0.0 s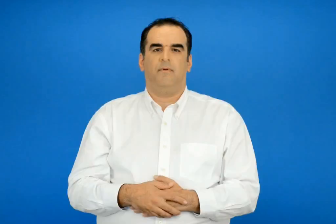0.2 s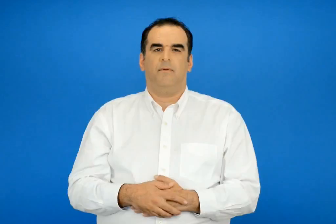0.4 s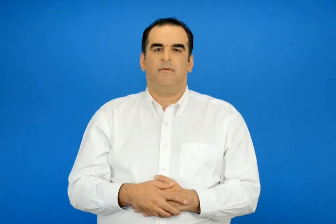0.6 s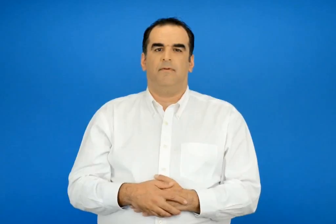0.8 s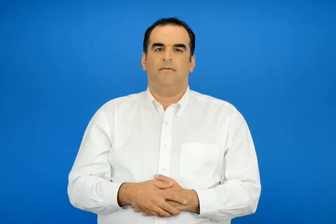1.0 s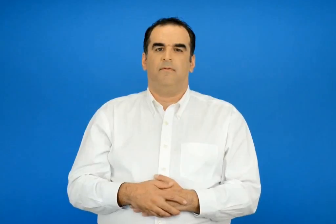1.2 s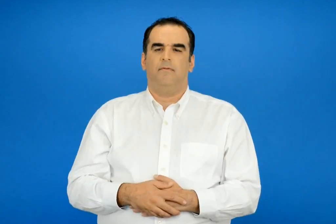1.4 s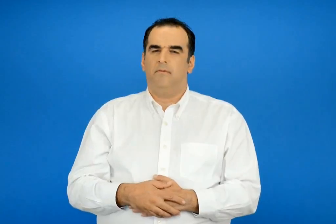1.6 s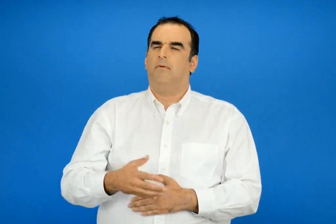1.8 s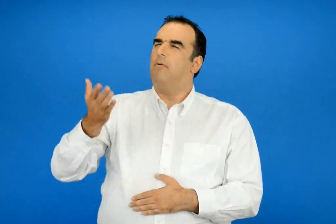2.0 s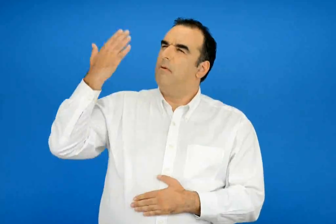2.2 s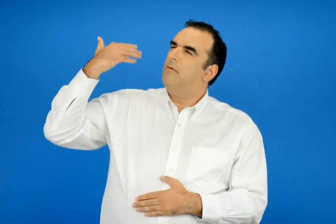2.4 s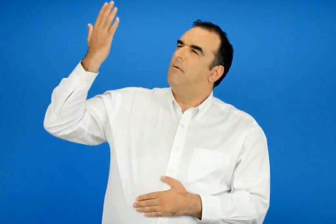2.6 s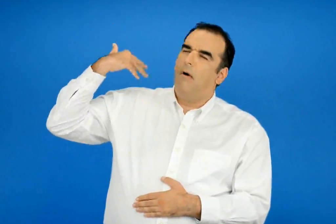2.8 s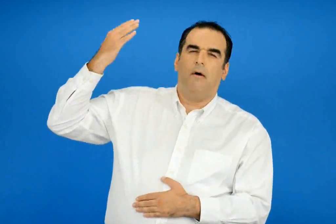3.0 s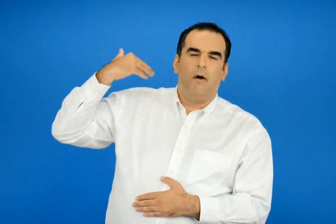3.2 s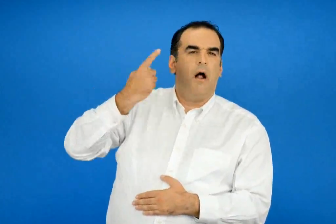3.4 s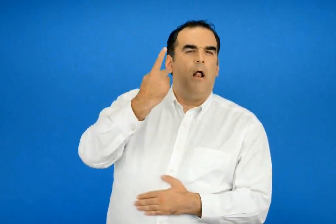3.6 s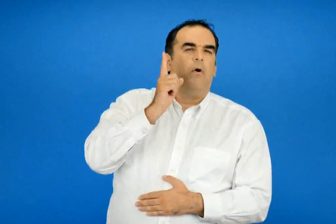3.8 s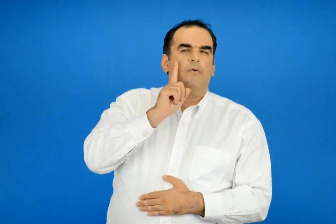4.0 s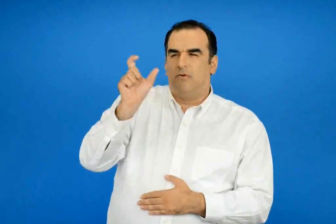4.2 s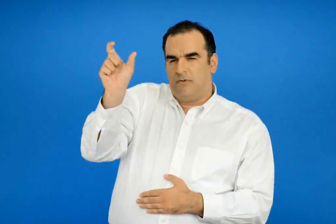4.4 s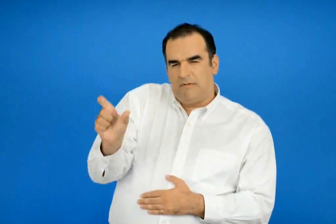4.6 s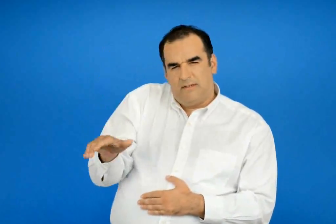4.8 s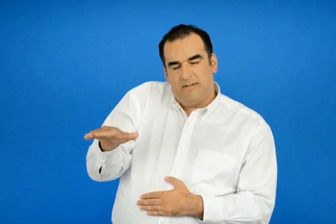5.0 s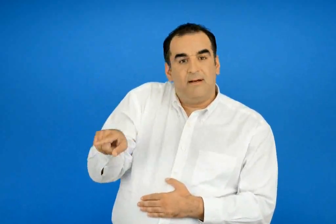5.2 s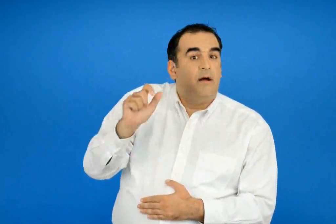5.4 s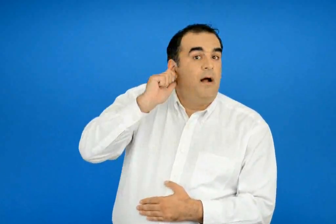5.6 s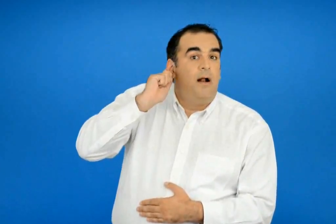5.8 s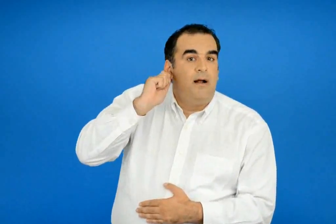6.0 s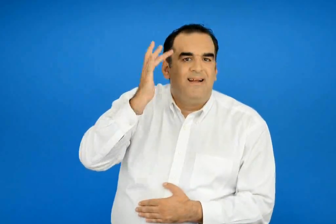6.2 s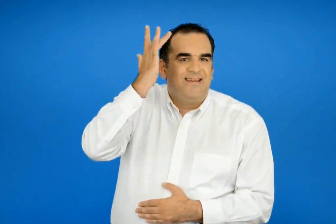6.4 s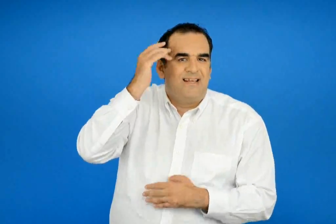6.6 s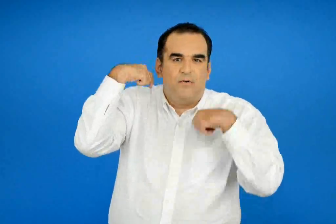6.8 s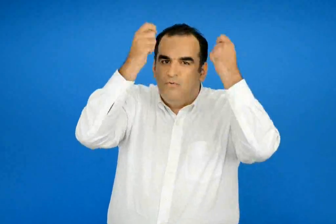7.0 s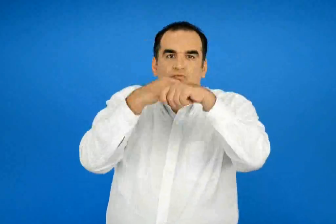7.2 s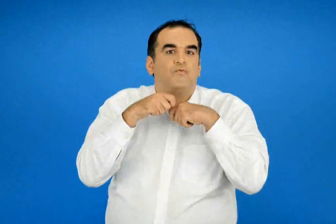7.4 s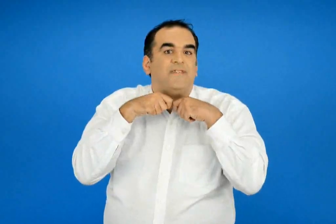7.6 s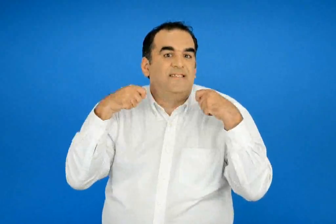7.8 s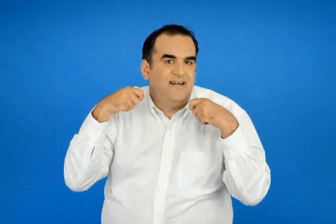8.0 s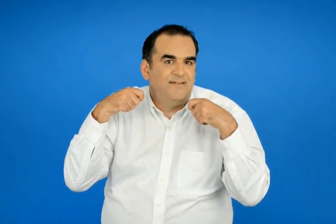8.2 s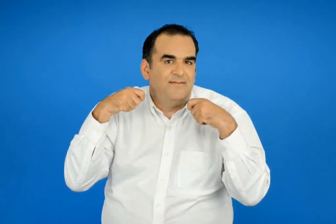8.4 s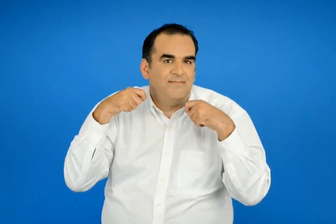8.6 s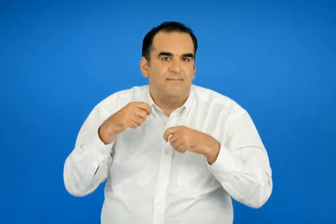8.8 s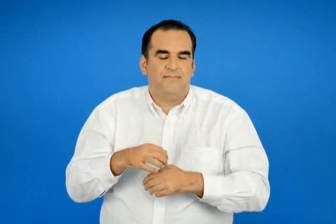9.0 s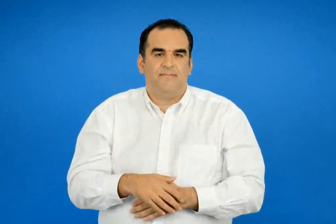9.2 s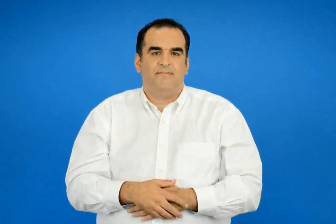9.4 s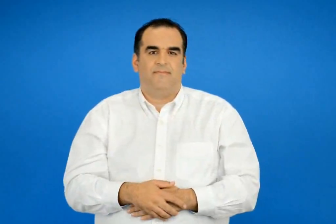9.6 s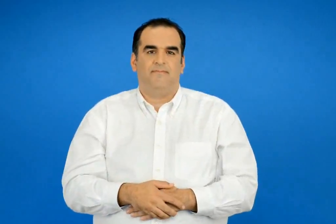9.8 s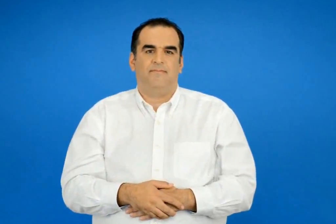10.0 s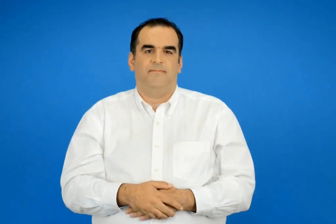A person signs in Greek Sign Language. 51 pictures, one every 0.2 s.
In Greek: ήταν μια φορά ένα κοριτσάκι που το έλεγαν κιτρινοσκουφίτσα
